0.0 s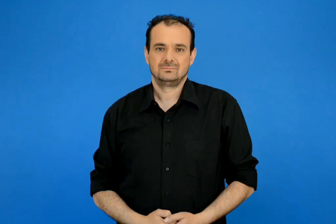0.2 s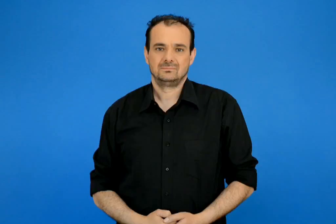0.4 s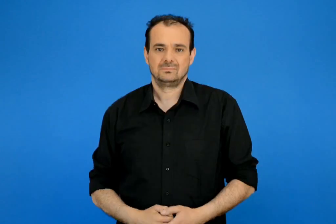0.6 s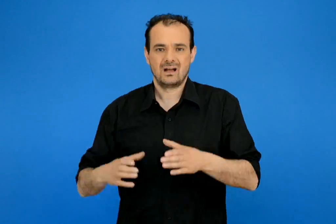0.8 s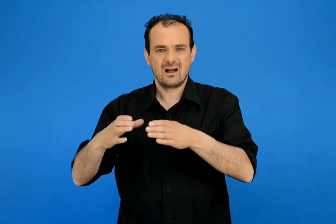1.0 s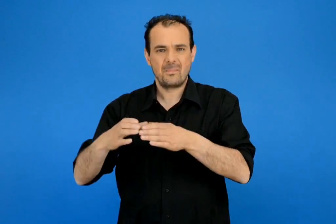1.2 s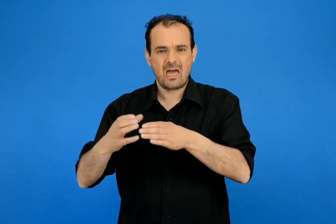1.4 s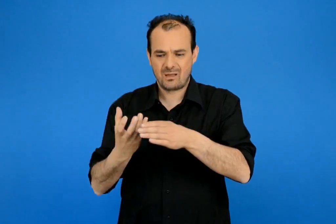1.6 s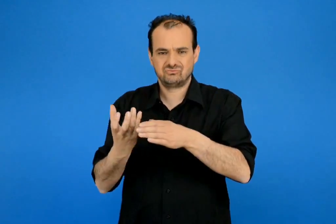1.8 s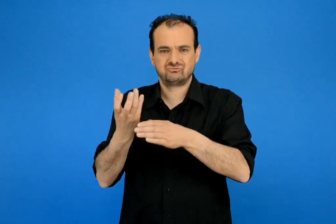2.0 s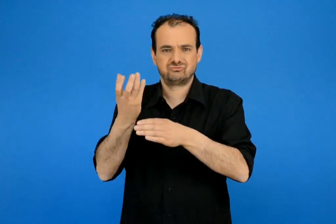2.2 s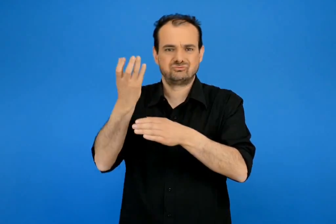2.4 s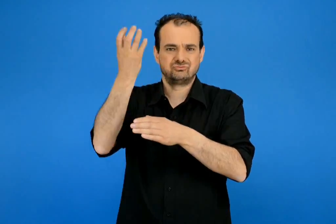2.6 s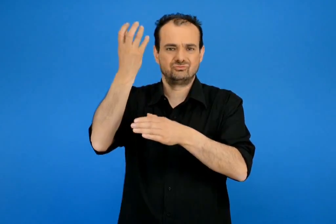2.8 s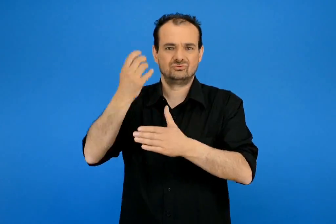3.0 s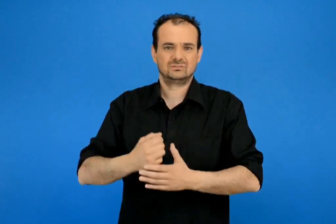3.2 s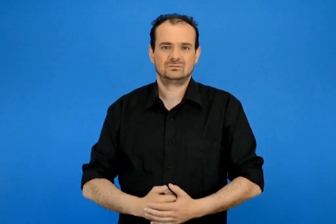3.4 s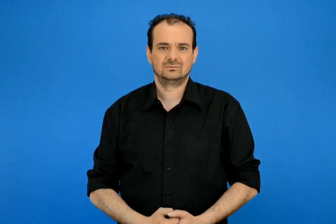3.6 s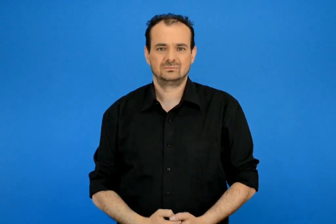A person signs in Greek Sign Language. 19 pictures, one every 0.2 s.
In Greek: καμινάδα
